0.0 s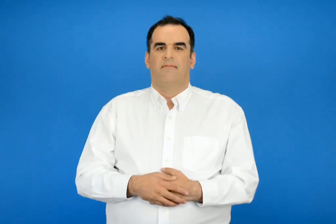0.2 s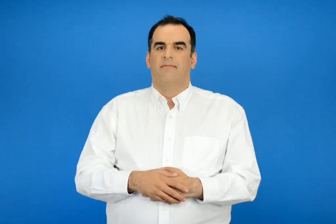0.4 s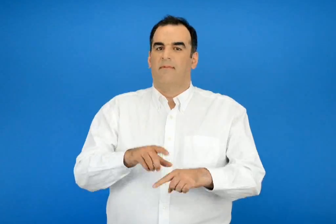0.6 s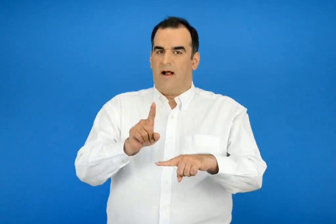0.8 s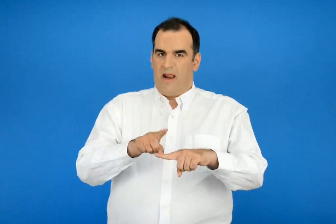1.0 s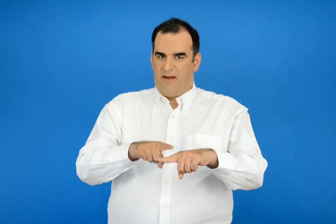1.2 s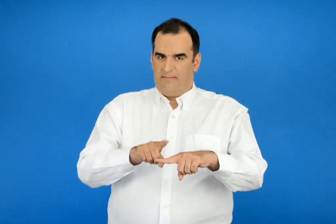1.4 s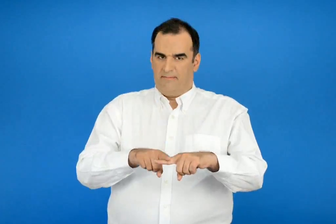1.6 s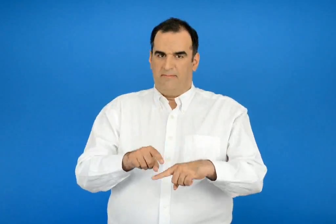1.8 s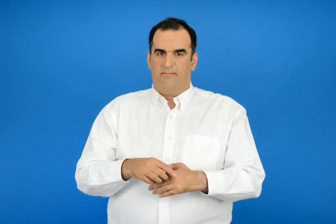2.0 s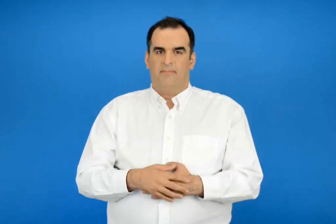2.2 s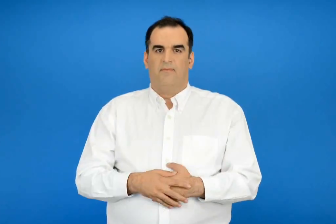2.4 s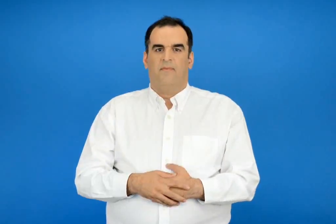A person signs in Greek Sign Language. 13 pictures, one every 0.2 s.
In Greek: ελλάδα
